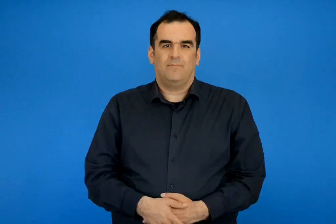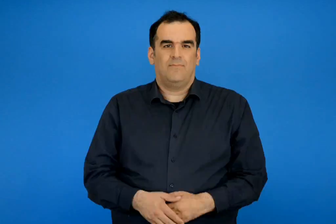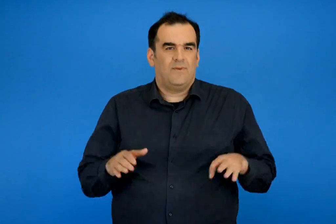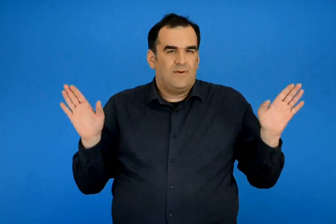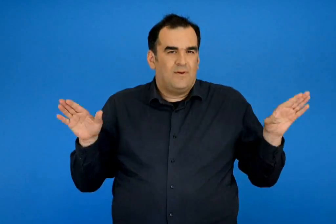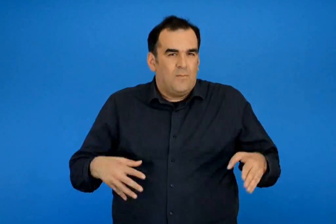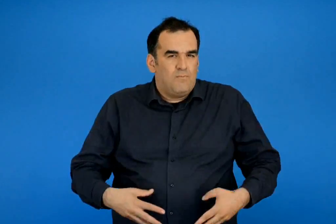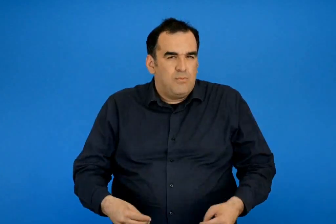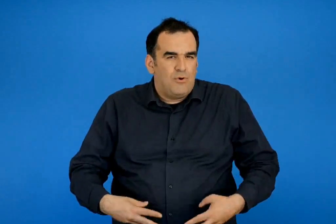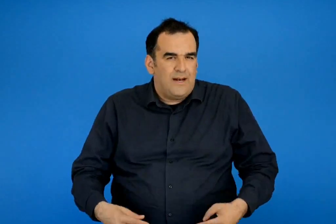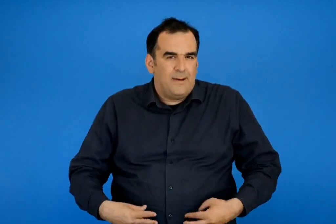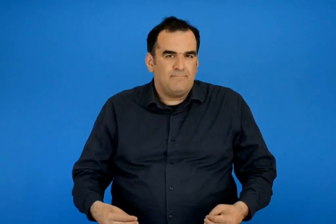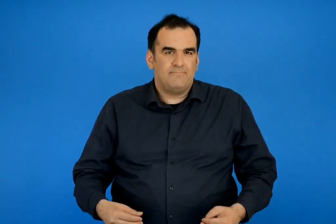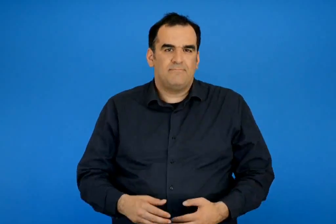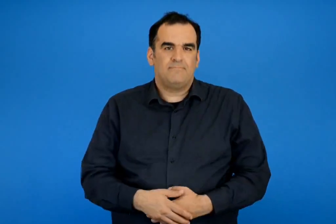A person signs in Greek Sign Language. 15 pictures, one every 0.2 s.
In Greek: πούπουλα
